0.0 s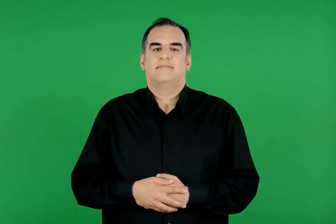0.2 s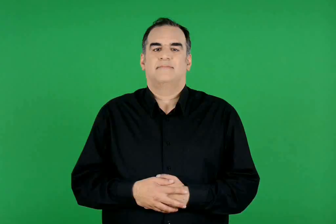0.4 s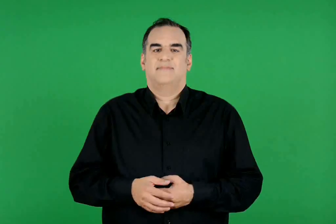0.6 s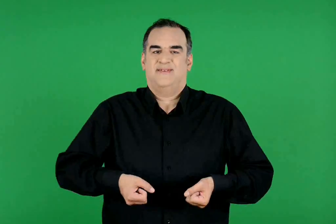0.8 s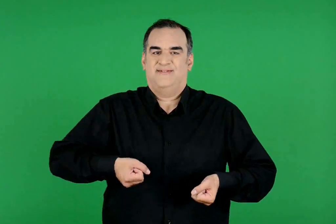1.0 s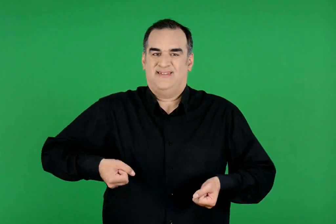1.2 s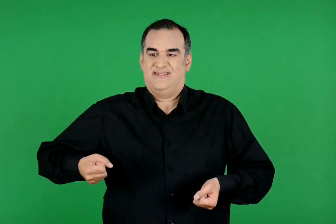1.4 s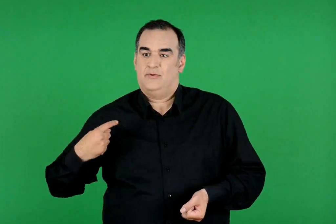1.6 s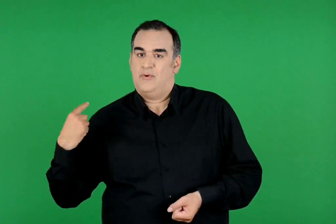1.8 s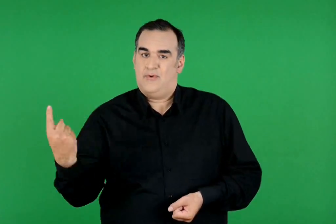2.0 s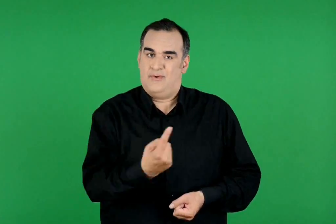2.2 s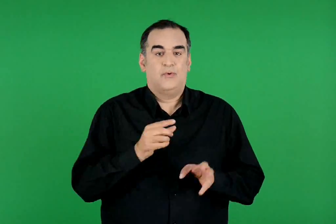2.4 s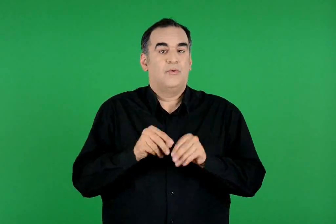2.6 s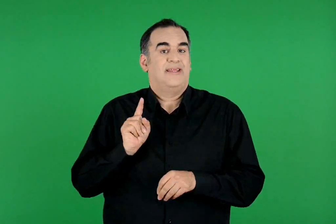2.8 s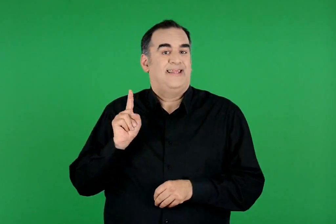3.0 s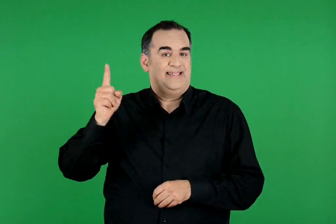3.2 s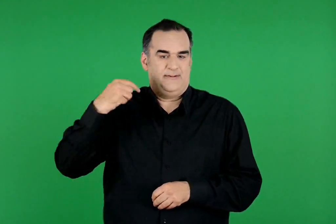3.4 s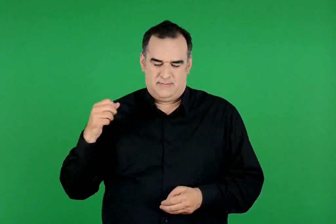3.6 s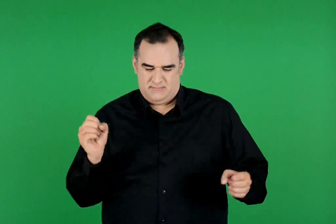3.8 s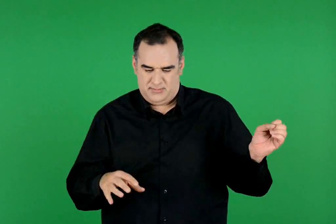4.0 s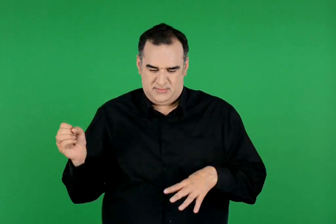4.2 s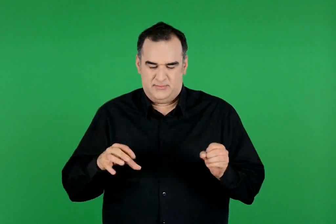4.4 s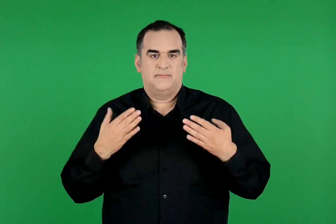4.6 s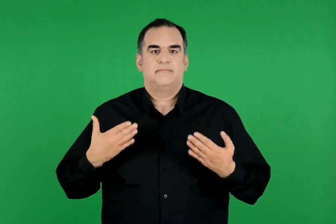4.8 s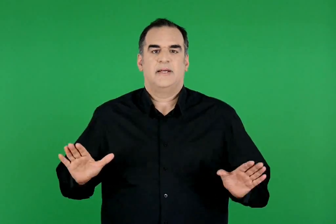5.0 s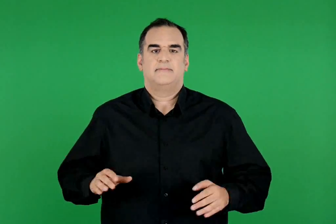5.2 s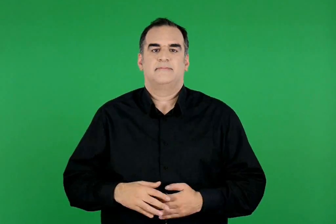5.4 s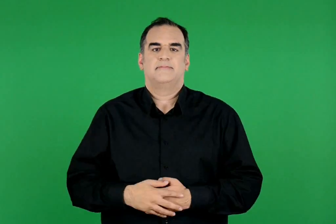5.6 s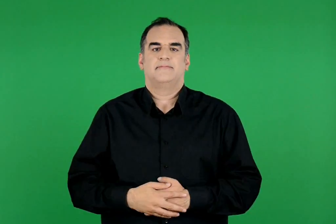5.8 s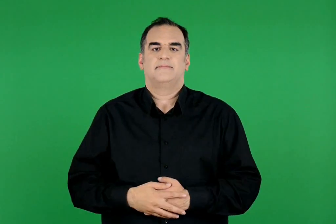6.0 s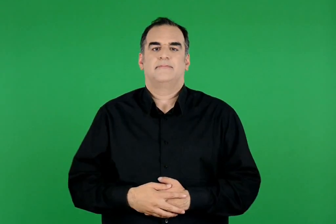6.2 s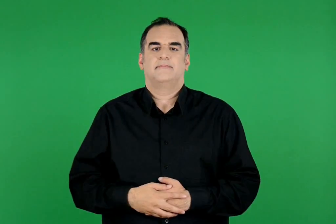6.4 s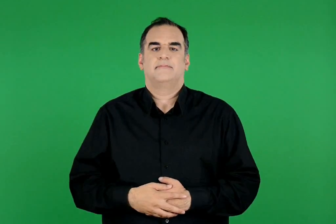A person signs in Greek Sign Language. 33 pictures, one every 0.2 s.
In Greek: έφτιαξα τις βαλίτσες όλων μας για το ταξίδι
